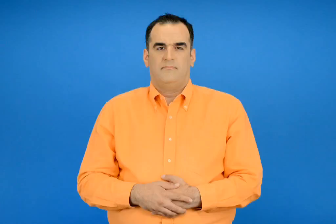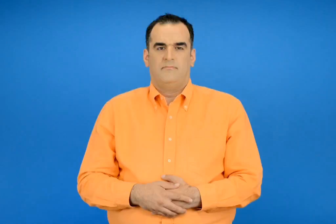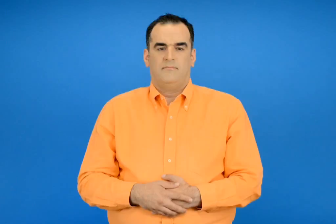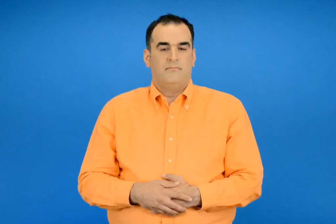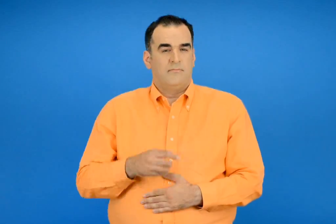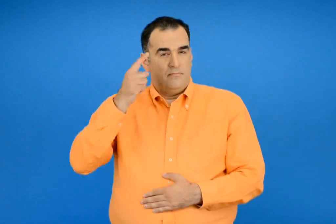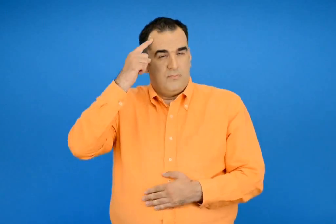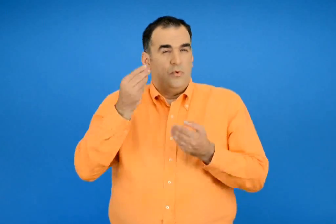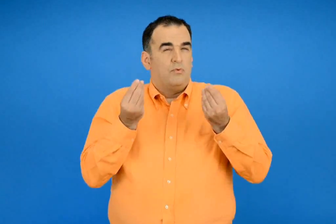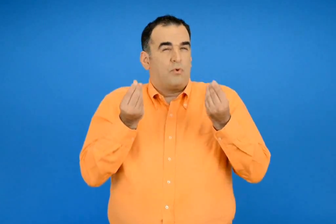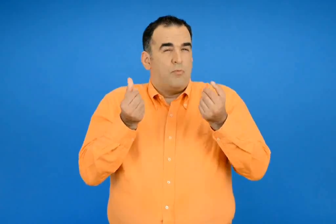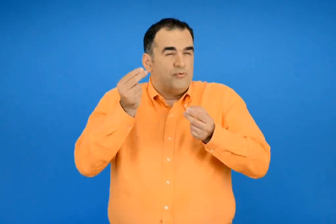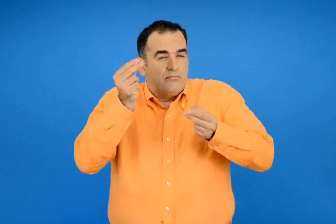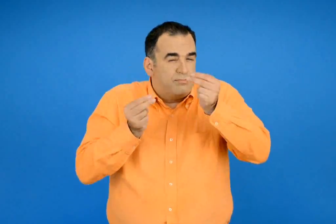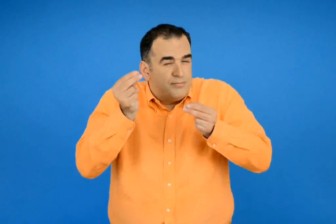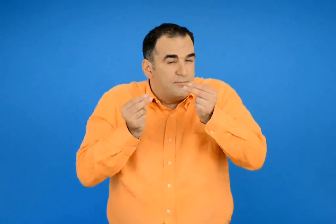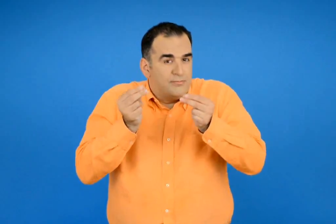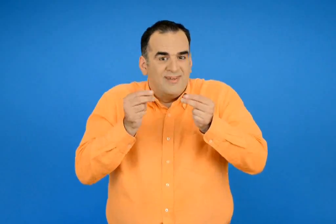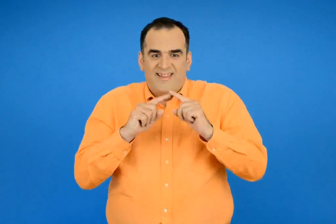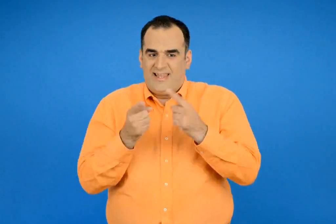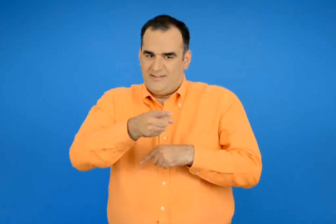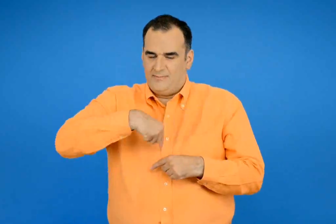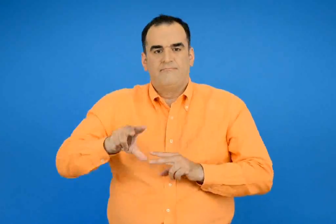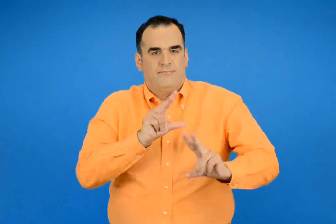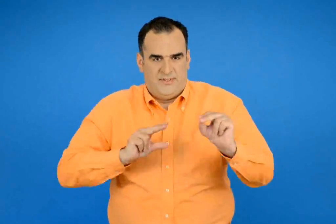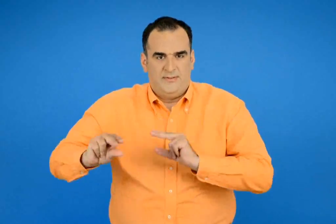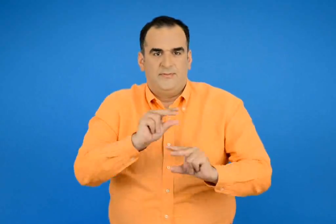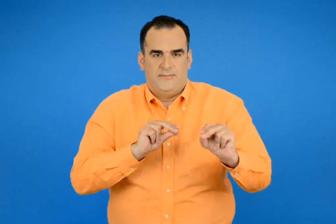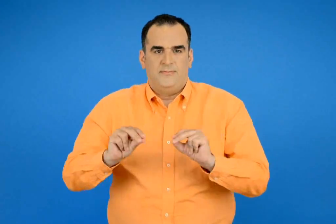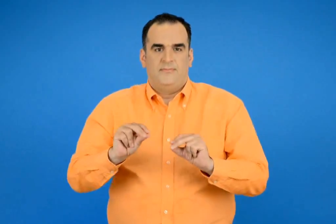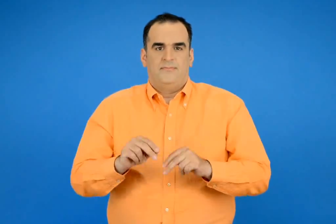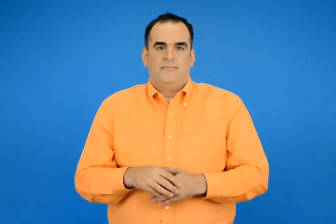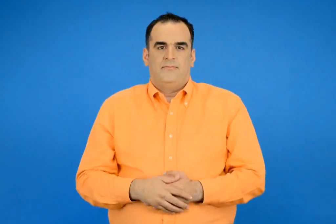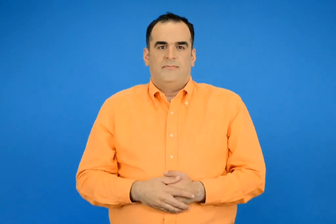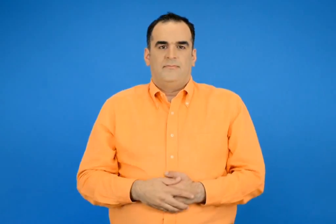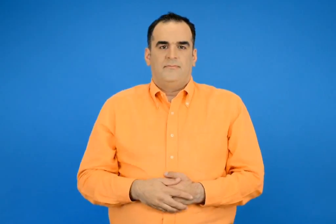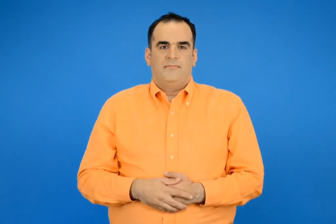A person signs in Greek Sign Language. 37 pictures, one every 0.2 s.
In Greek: συζητάμε στην τάξη τις στρατηγικές που κάναμε τους υπολογισμούς μας
